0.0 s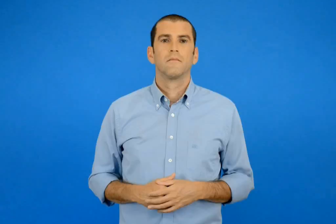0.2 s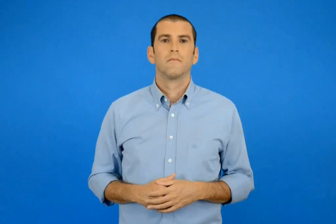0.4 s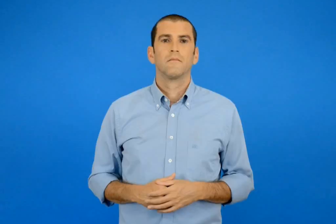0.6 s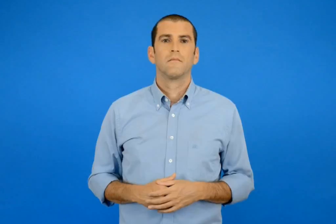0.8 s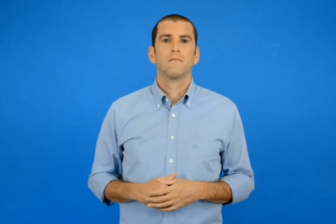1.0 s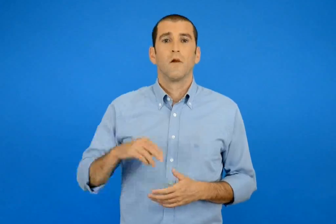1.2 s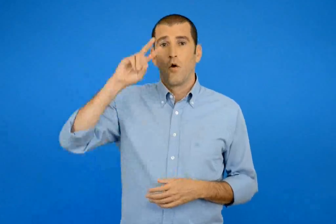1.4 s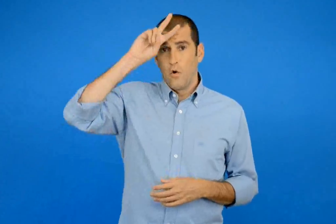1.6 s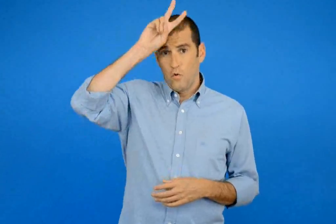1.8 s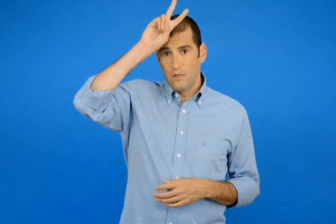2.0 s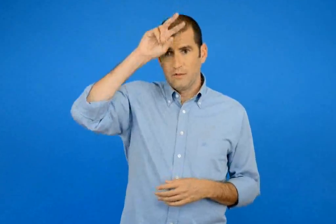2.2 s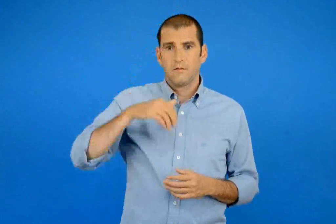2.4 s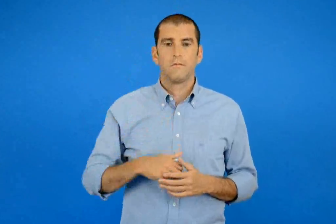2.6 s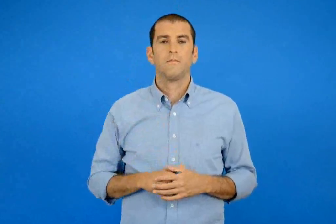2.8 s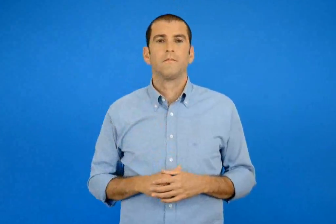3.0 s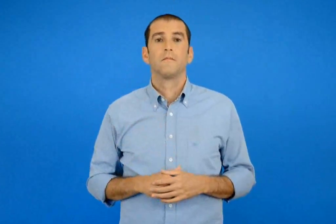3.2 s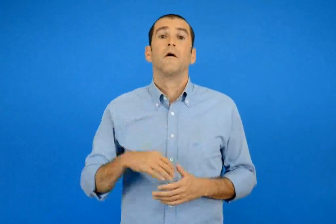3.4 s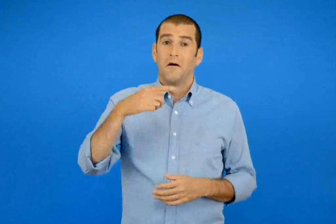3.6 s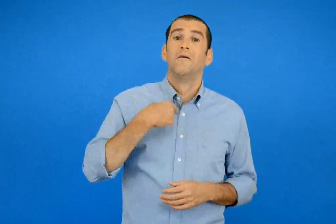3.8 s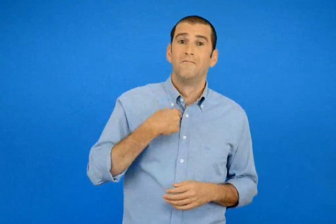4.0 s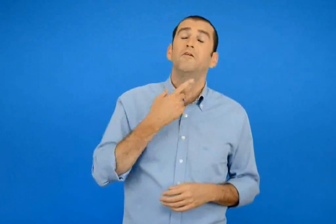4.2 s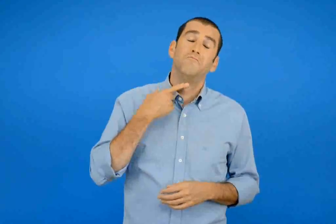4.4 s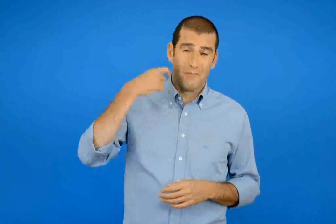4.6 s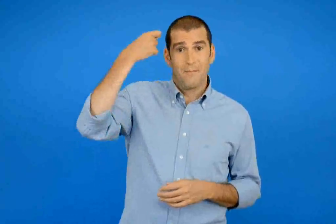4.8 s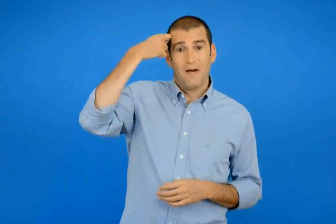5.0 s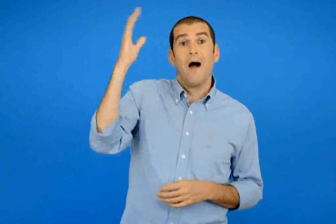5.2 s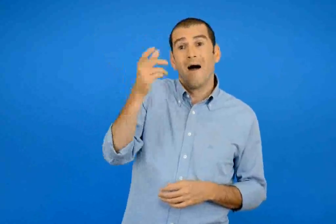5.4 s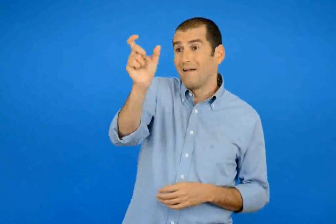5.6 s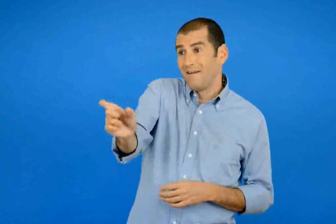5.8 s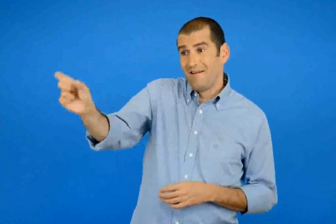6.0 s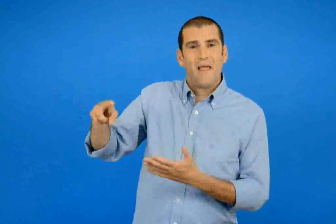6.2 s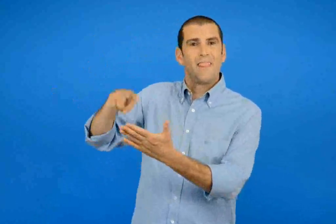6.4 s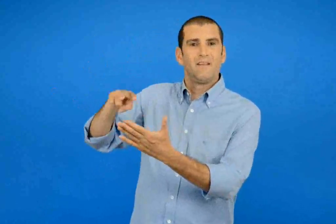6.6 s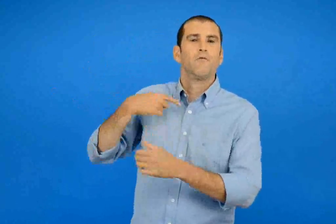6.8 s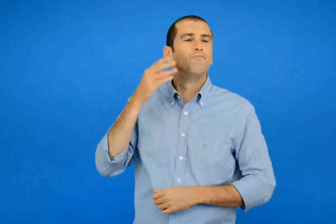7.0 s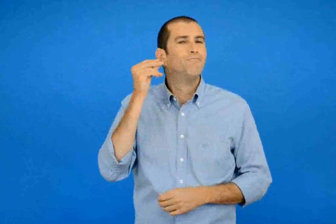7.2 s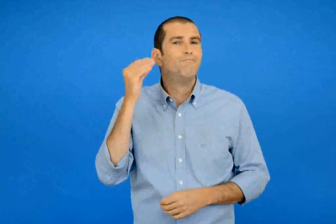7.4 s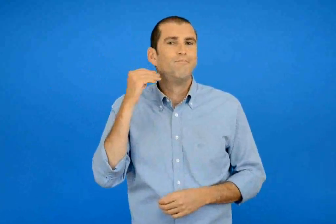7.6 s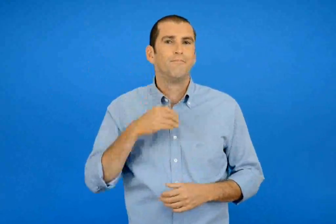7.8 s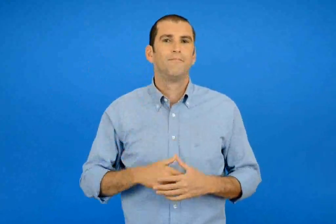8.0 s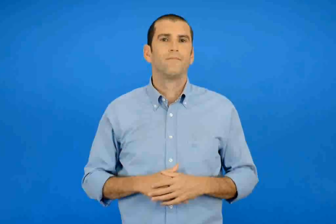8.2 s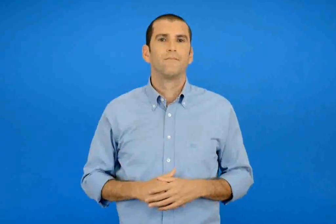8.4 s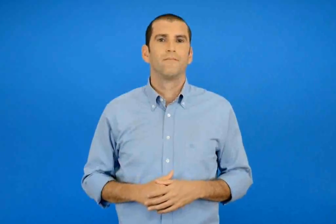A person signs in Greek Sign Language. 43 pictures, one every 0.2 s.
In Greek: λουκάς εμένα μου αρέσει όταν μου τα διαβάζουν άλλοι
